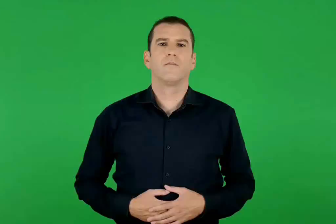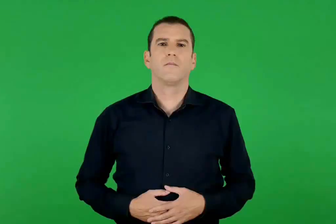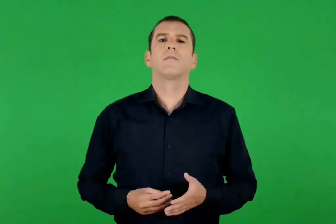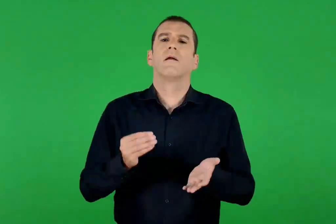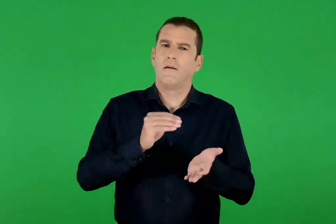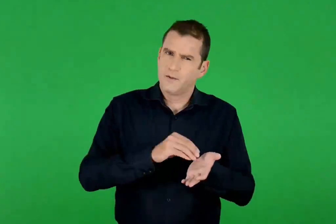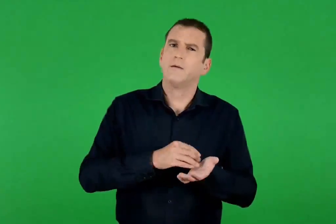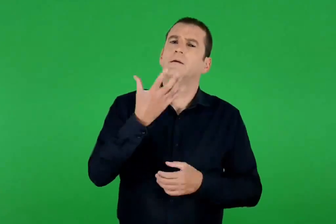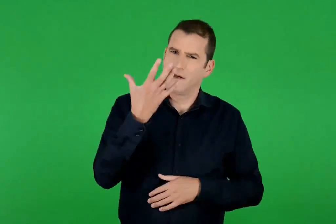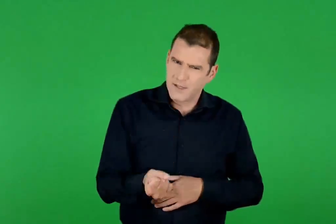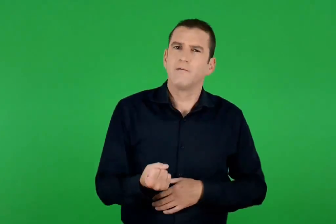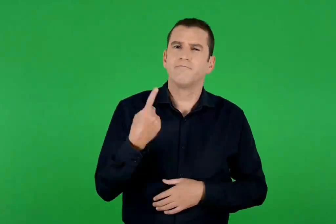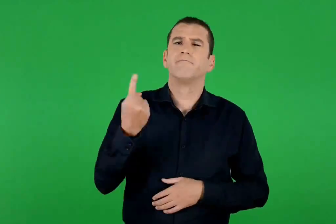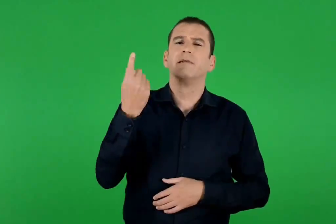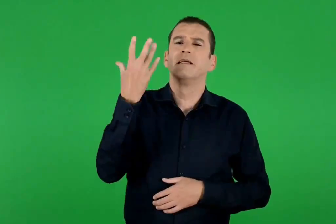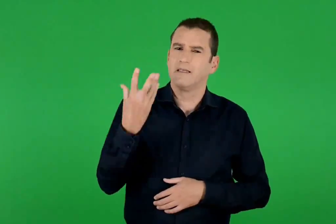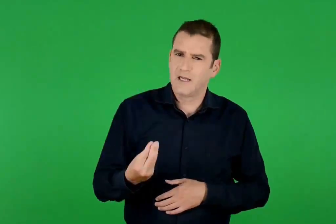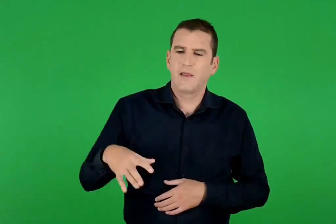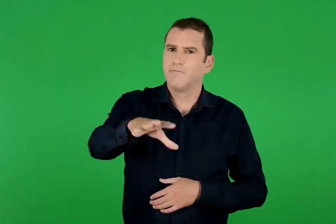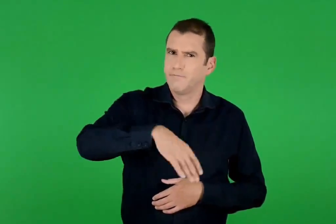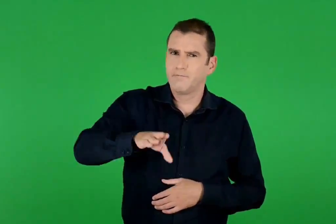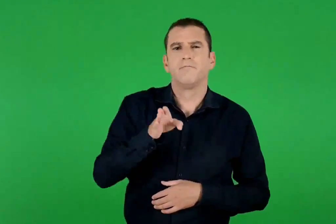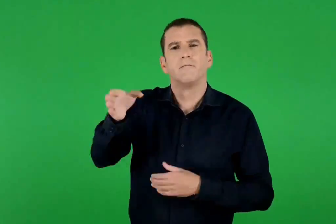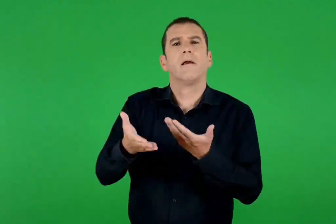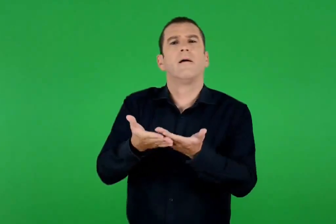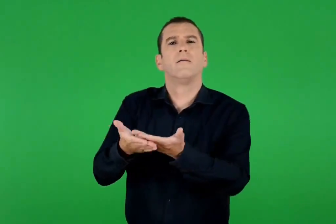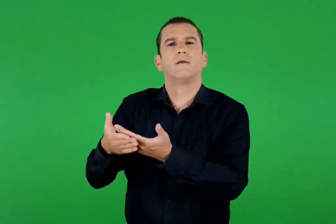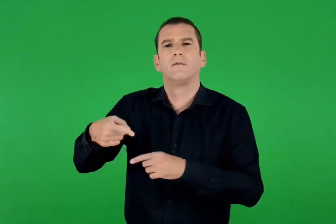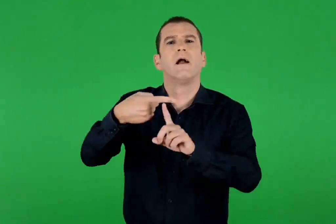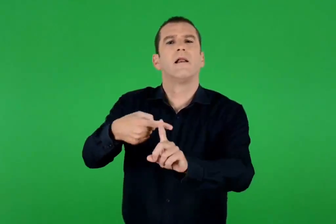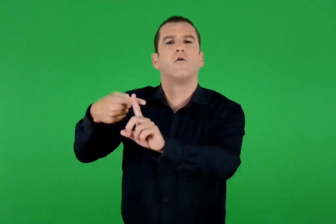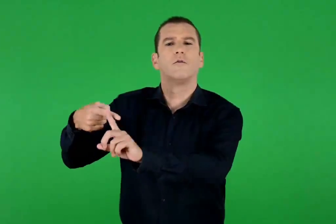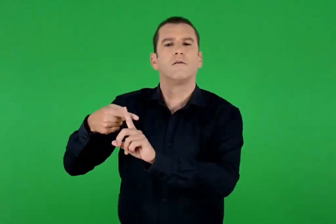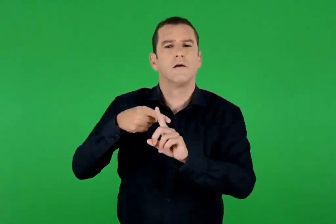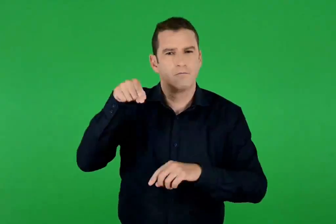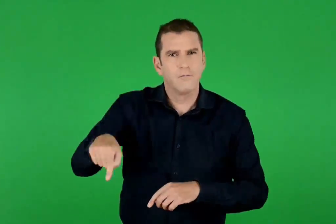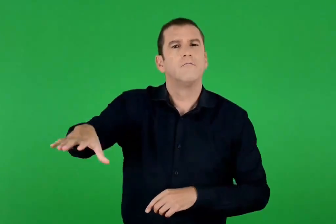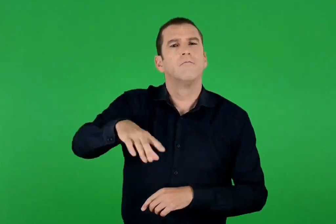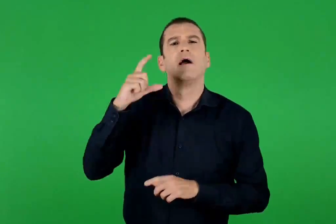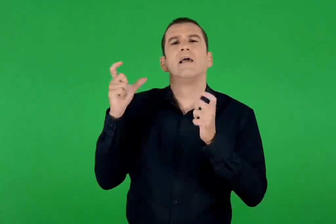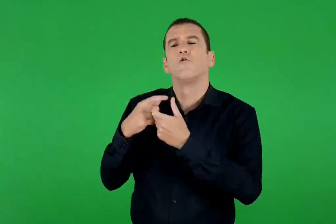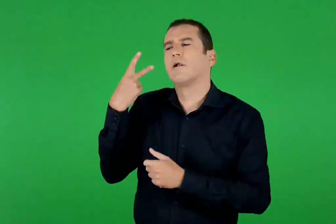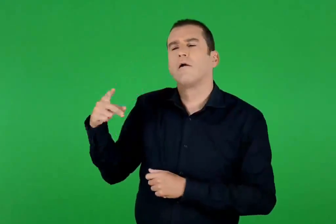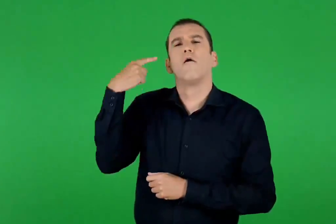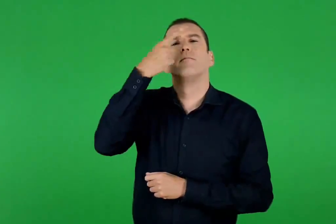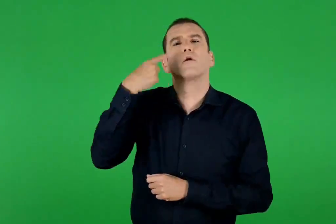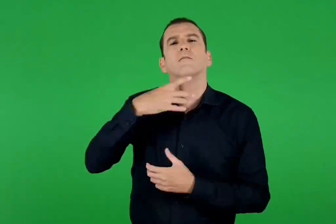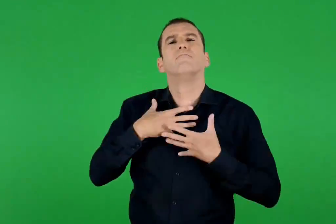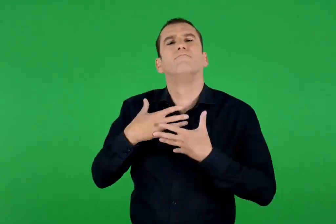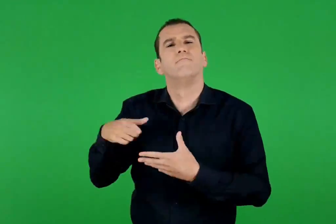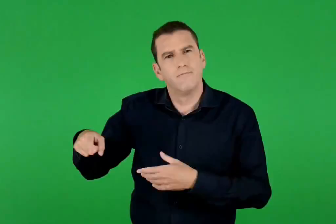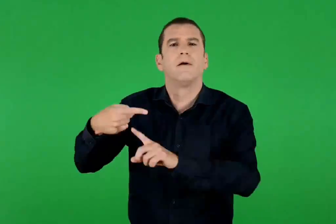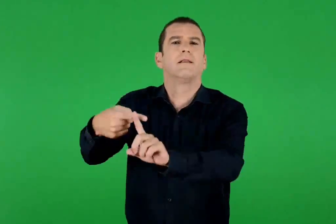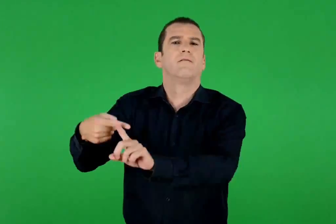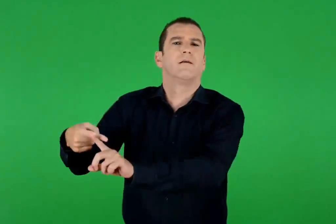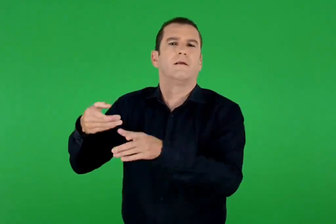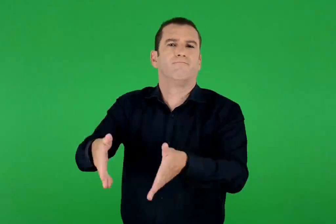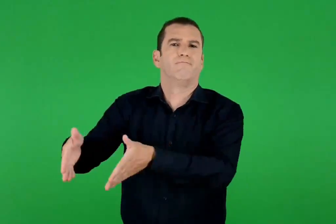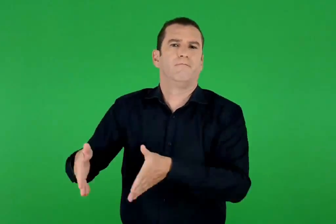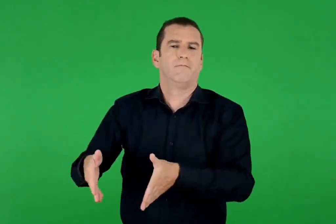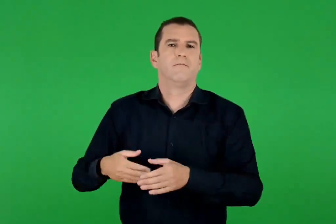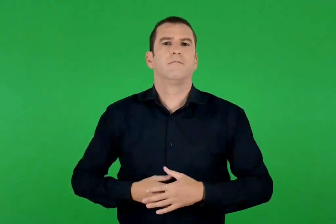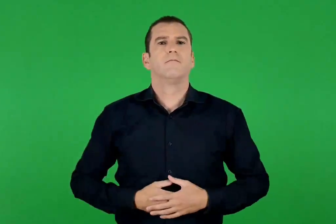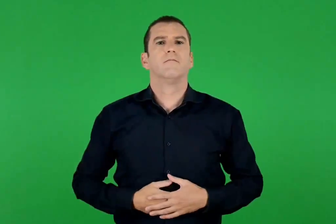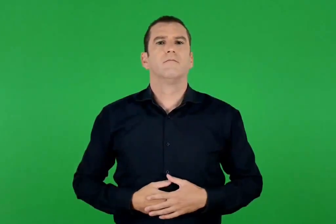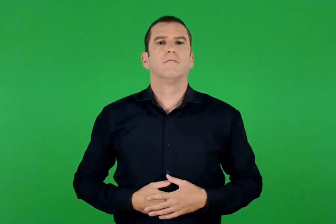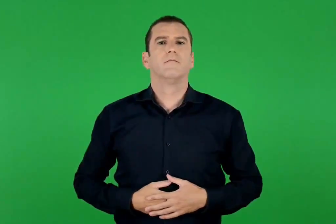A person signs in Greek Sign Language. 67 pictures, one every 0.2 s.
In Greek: υπάρχει επίσης η συνήθεια να επισκέπτονται τα κοιμητήρια νεκροταφεία , όπου έχουν ταφεί αγαπημένα πρόσωπα της οικογένειάς τους
